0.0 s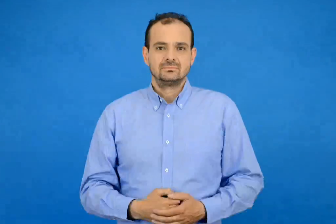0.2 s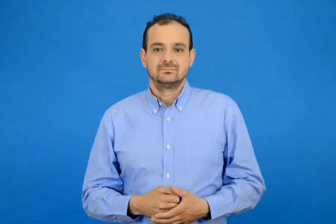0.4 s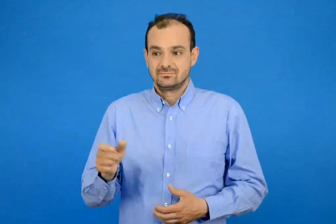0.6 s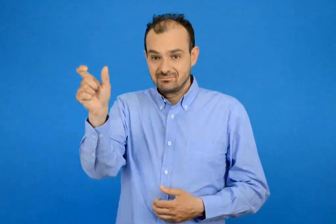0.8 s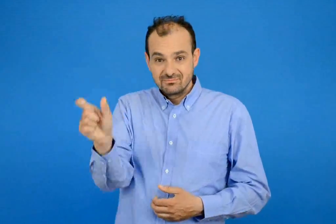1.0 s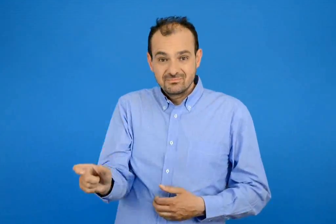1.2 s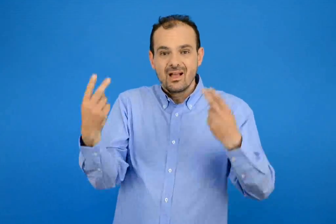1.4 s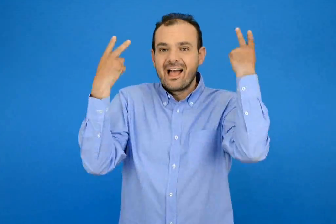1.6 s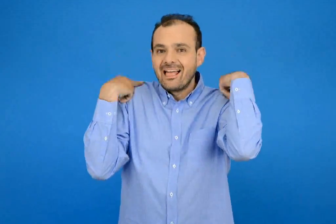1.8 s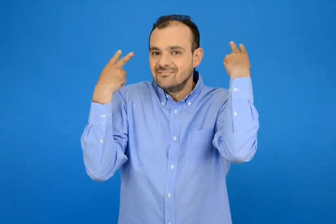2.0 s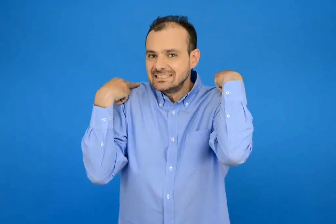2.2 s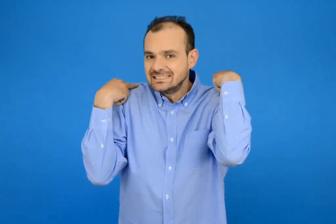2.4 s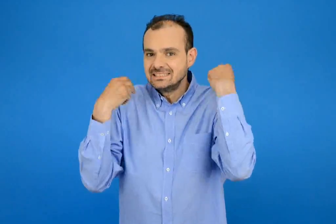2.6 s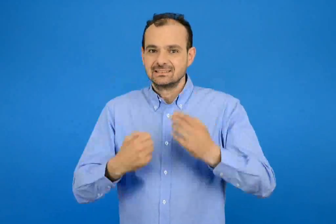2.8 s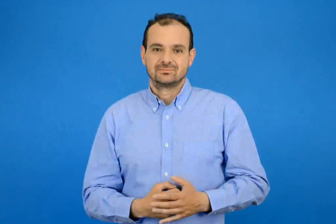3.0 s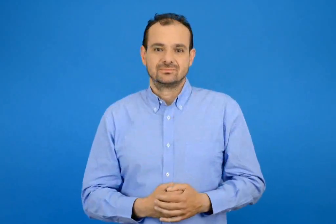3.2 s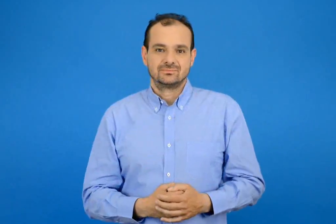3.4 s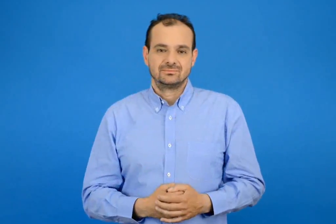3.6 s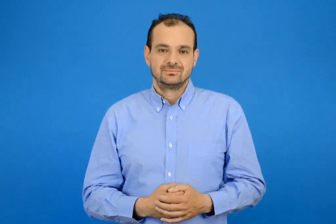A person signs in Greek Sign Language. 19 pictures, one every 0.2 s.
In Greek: ναύτης
